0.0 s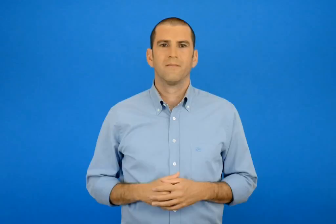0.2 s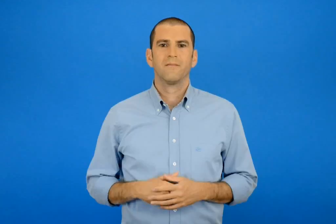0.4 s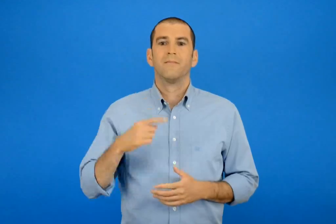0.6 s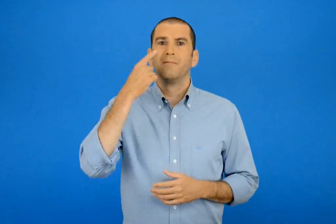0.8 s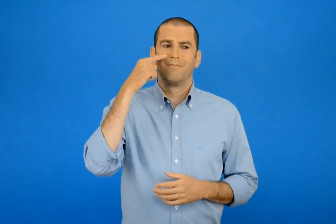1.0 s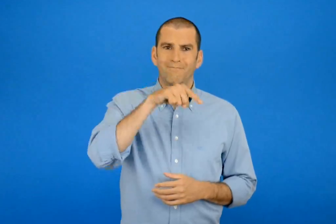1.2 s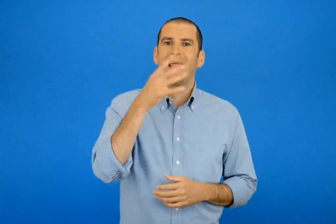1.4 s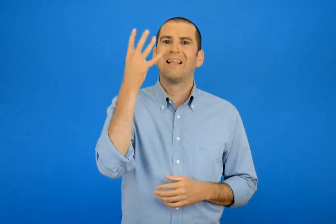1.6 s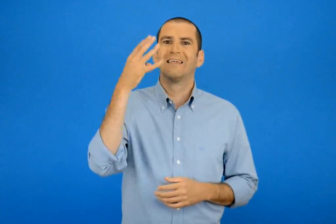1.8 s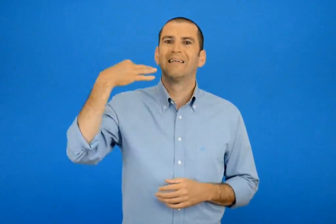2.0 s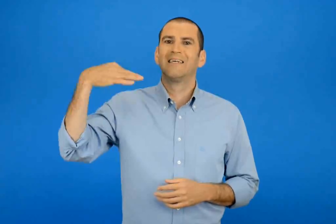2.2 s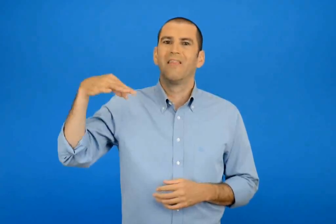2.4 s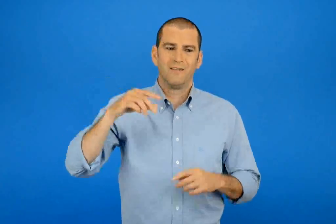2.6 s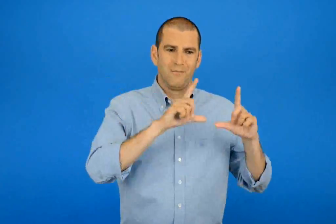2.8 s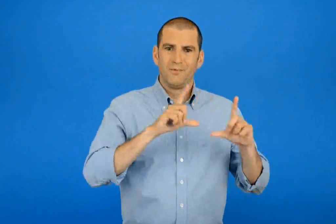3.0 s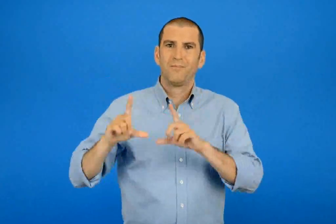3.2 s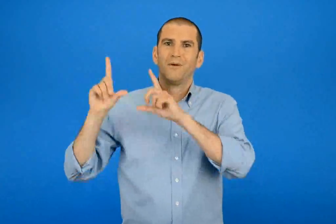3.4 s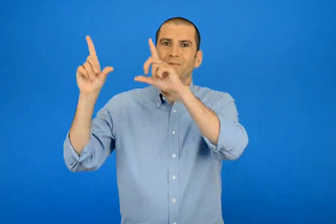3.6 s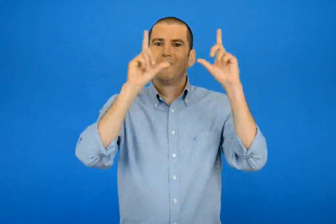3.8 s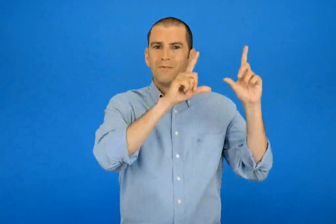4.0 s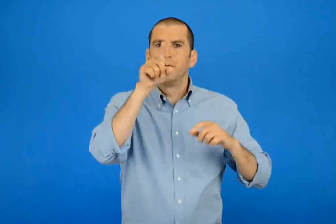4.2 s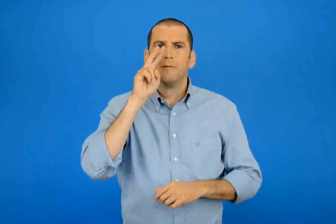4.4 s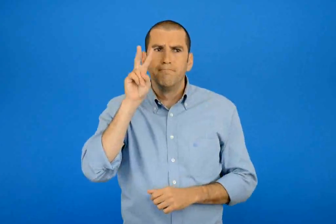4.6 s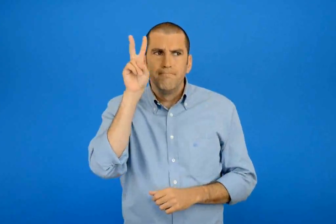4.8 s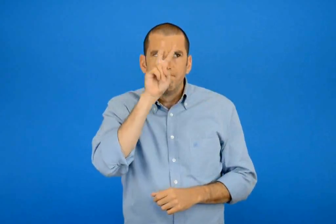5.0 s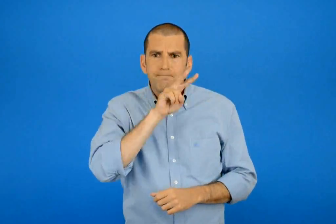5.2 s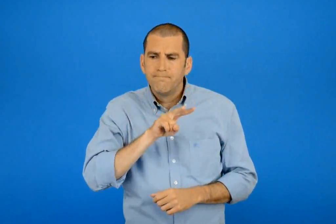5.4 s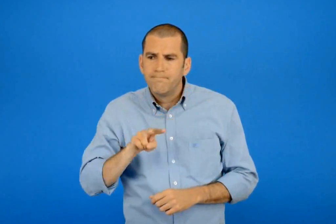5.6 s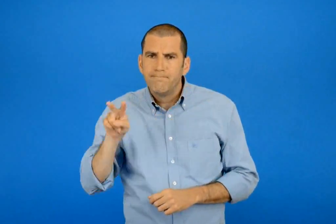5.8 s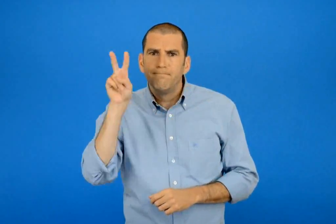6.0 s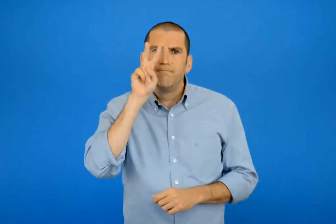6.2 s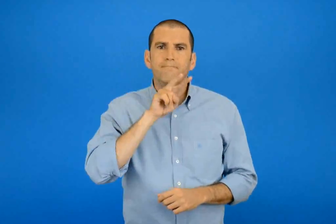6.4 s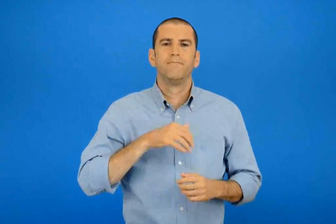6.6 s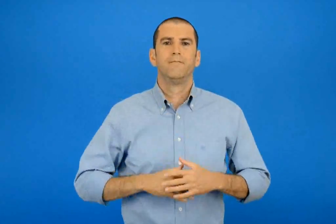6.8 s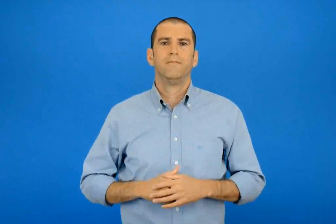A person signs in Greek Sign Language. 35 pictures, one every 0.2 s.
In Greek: παρατήρησε προσεκτικά τις τέσσερις σελίδες
